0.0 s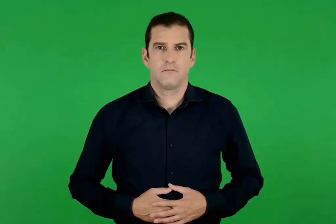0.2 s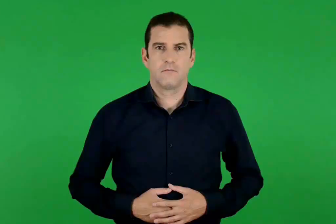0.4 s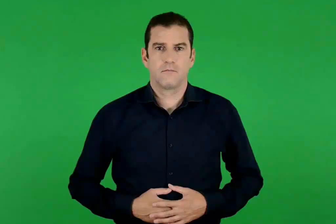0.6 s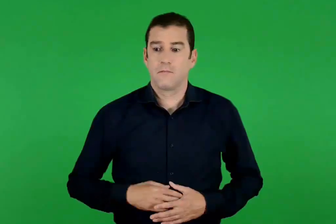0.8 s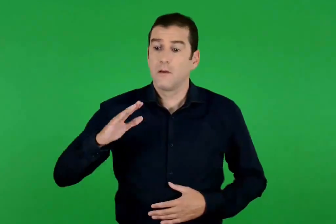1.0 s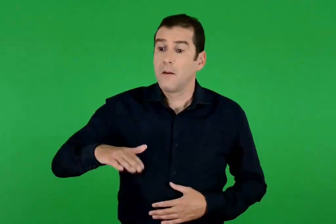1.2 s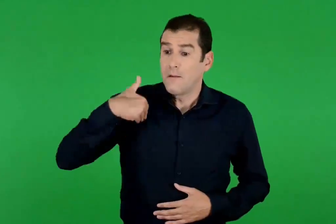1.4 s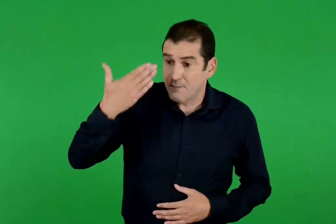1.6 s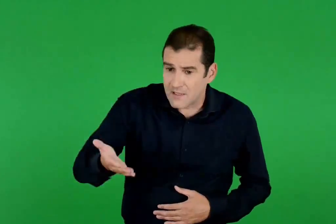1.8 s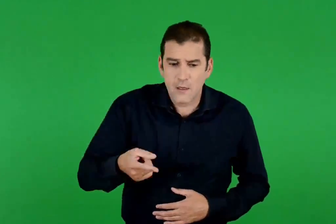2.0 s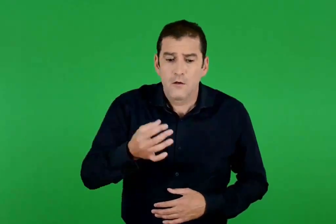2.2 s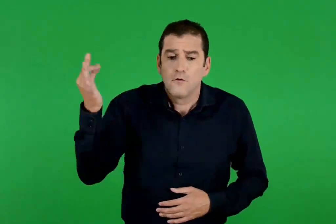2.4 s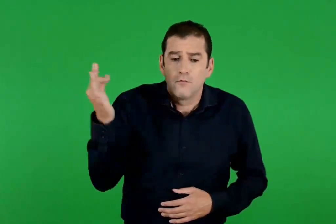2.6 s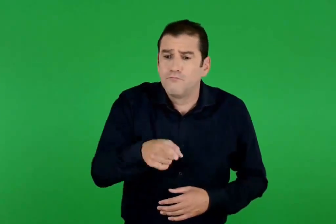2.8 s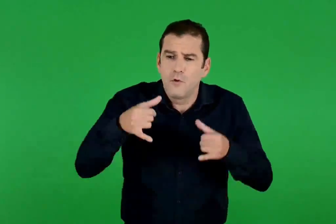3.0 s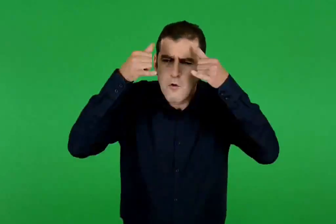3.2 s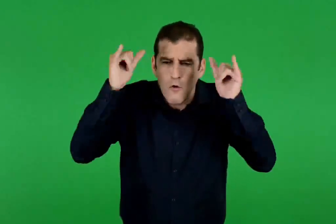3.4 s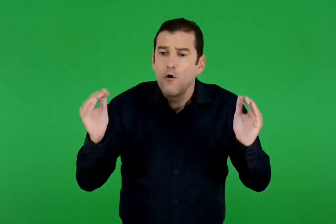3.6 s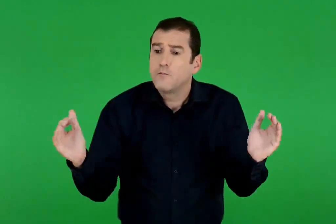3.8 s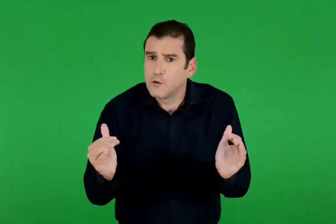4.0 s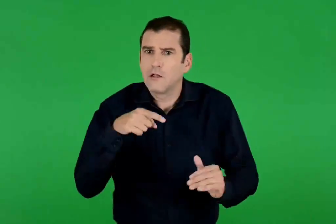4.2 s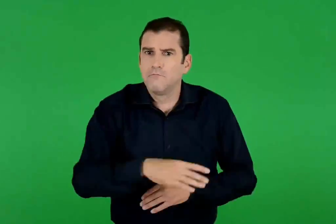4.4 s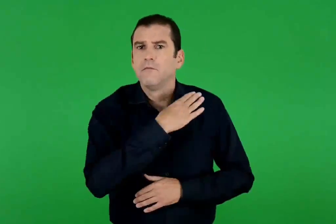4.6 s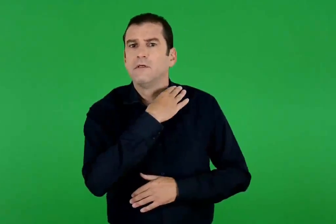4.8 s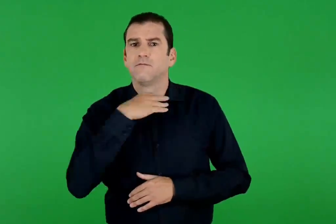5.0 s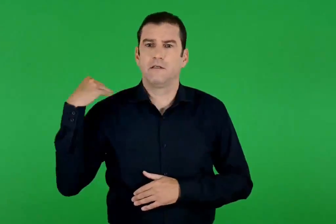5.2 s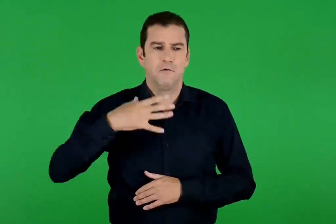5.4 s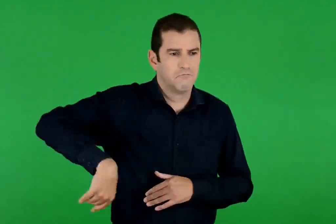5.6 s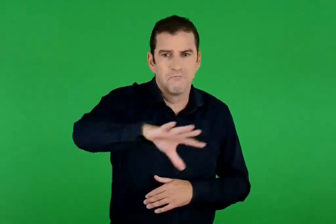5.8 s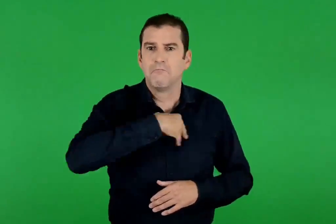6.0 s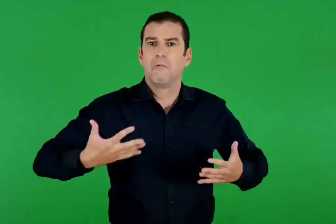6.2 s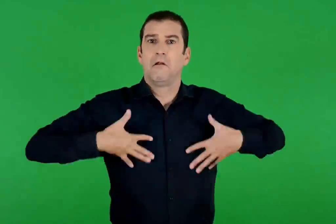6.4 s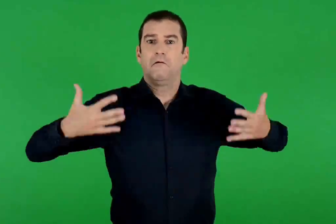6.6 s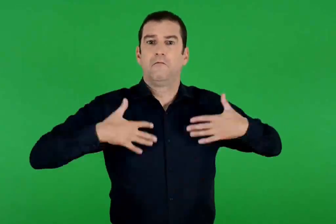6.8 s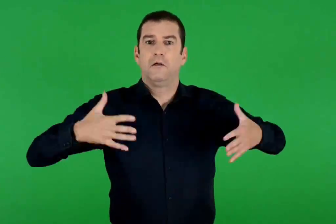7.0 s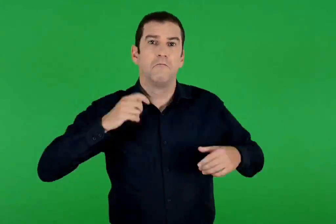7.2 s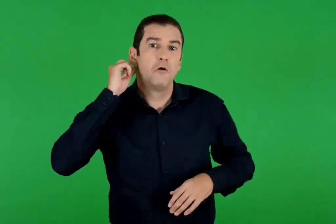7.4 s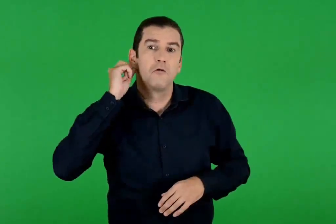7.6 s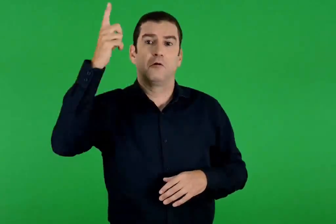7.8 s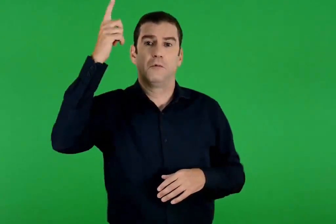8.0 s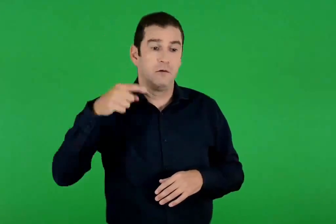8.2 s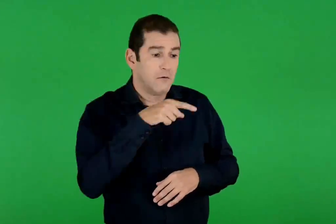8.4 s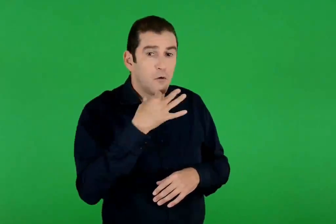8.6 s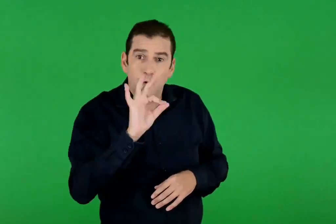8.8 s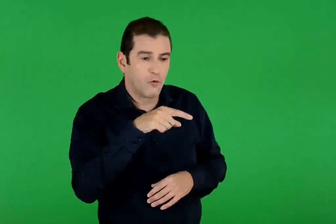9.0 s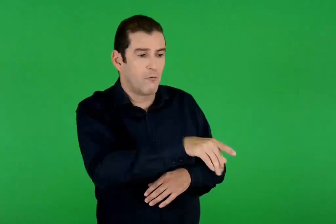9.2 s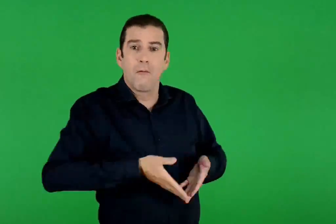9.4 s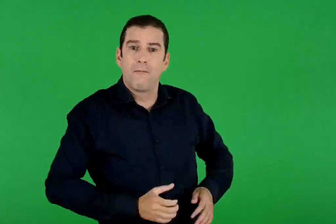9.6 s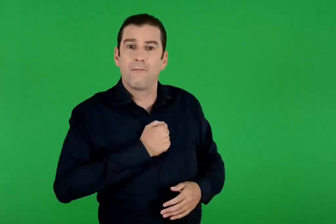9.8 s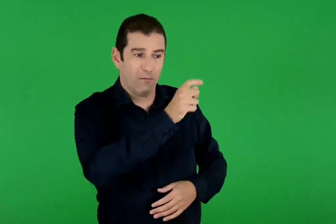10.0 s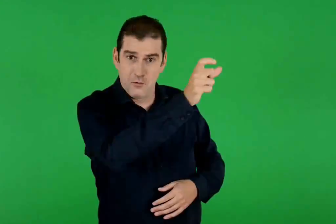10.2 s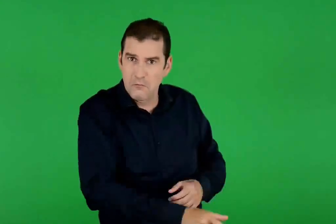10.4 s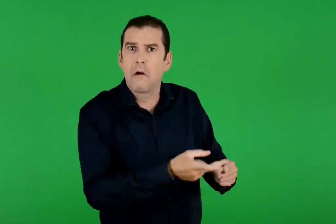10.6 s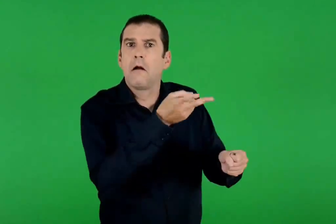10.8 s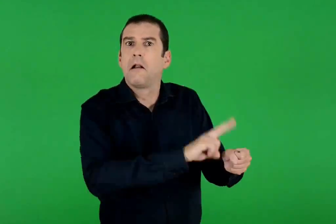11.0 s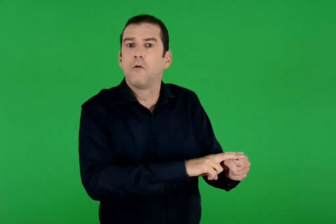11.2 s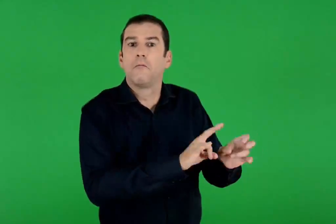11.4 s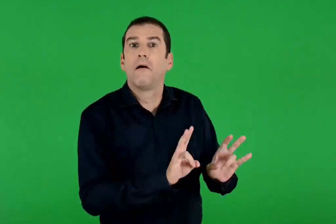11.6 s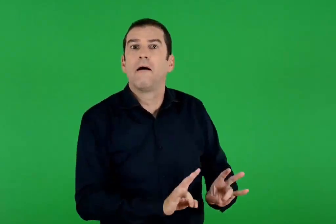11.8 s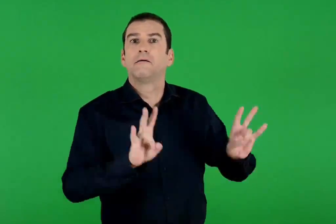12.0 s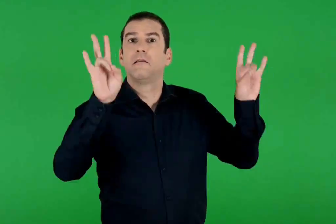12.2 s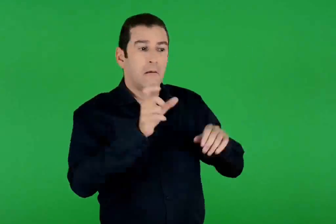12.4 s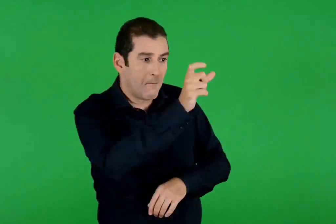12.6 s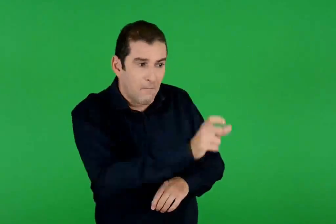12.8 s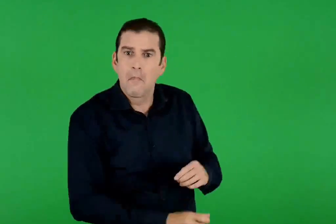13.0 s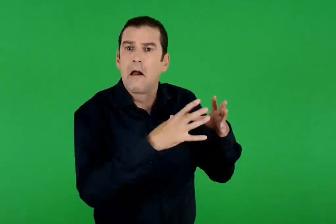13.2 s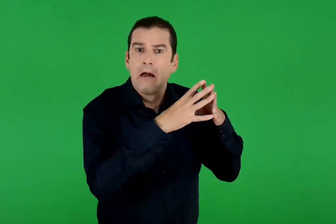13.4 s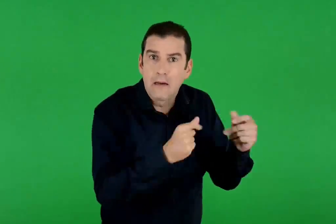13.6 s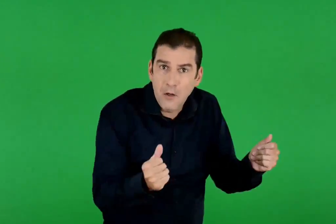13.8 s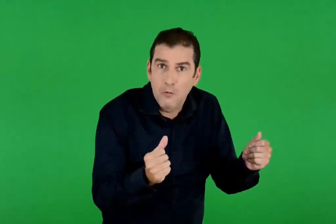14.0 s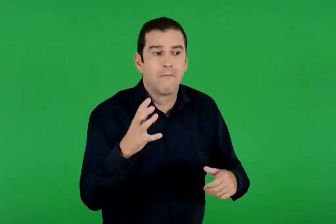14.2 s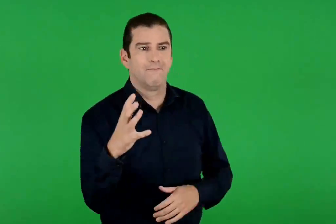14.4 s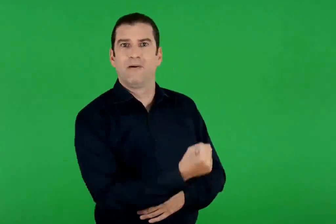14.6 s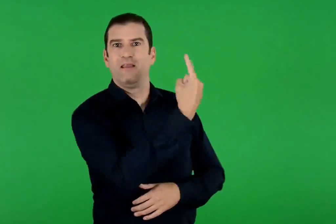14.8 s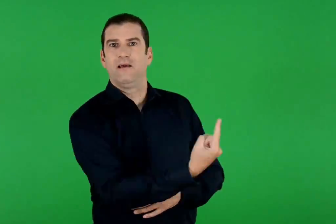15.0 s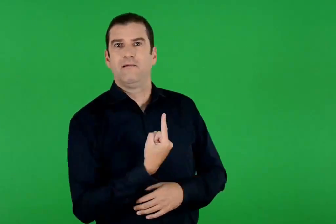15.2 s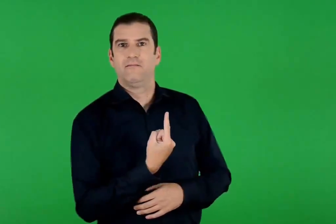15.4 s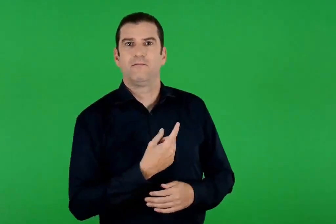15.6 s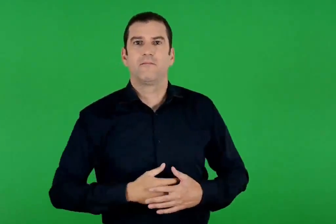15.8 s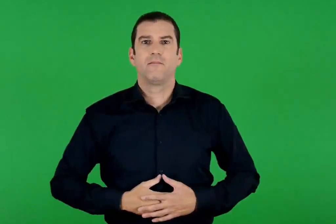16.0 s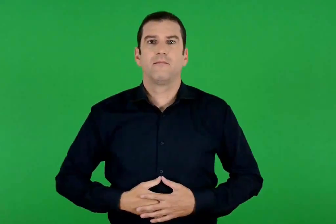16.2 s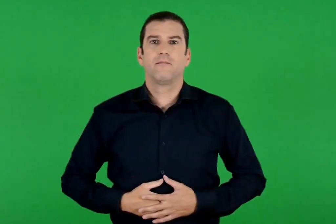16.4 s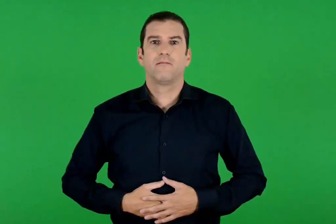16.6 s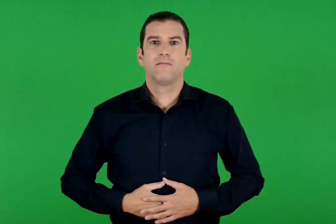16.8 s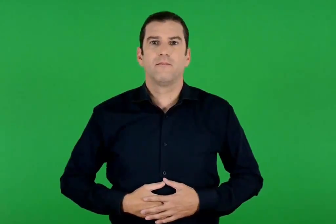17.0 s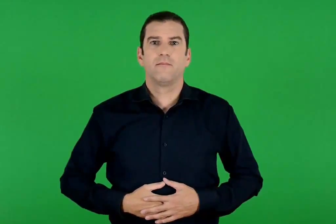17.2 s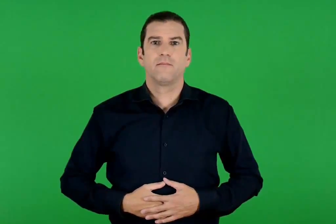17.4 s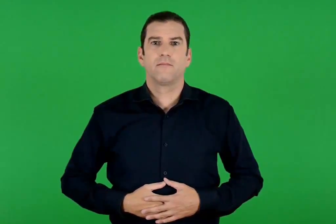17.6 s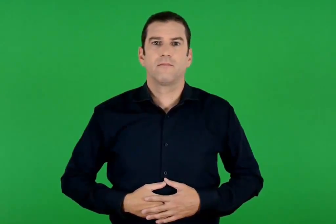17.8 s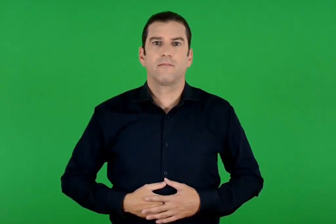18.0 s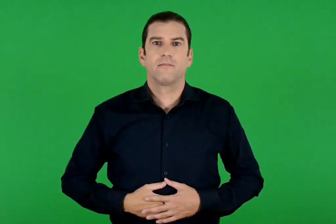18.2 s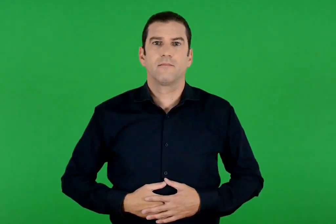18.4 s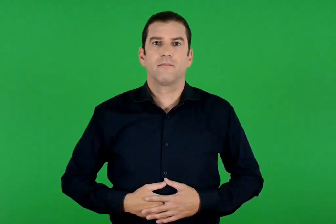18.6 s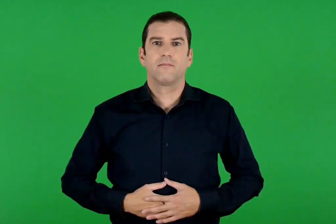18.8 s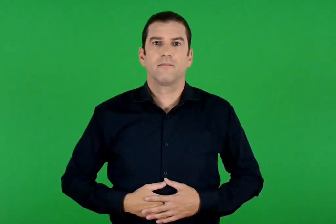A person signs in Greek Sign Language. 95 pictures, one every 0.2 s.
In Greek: κι ύστερα σφάξτε το καλύτερο μοσχάρι να χαρούμε και να γιορτάσουμε. γιατί το παιδί μου αυτό ήταν νεκρό και αναστήθηκε , ήταν χαμένο και βρέθηκε
